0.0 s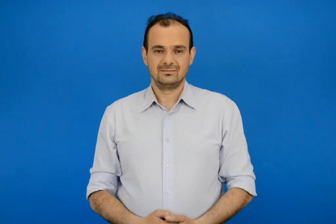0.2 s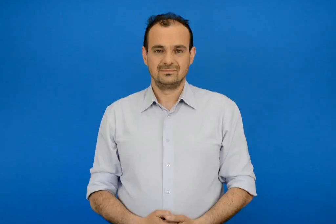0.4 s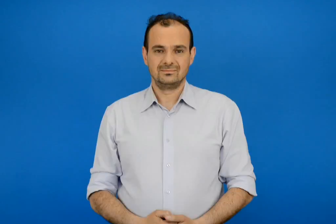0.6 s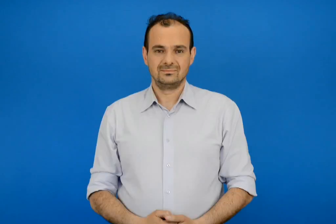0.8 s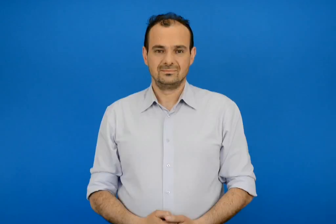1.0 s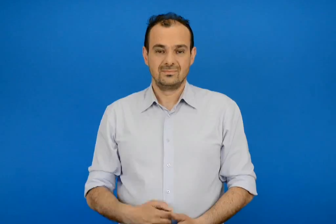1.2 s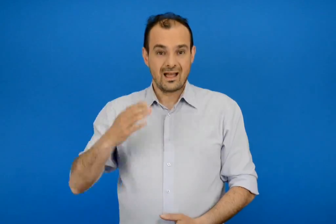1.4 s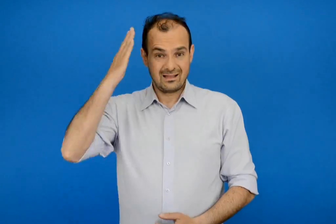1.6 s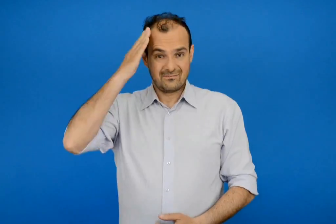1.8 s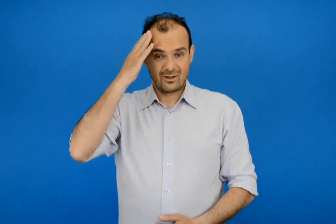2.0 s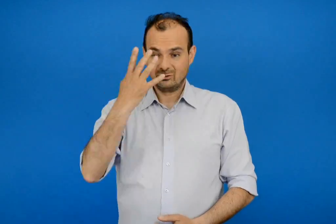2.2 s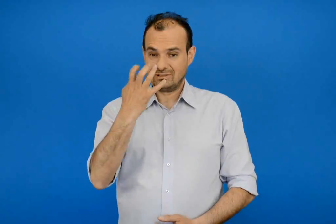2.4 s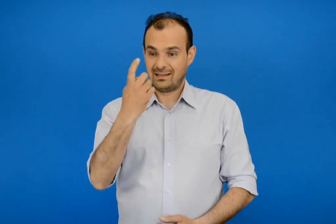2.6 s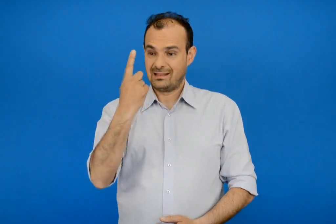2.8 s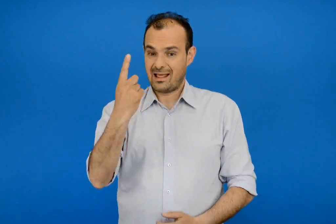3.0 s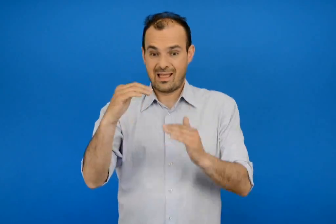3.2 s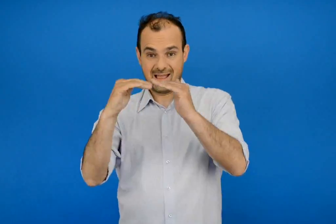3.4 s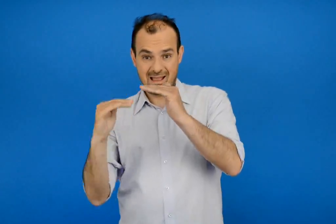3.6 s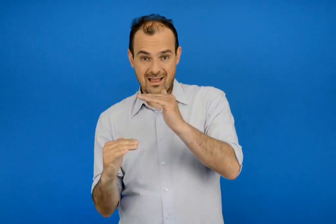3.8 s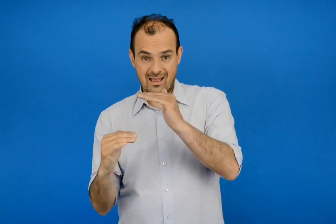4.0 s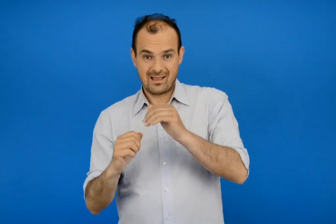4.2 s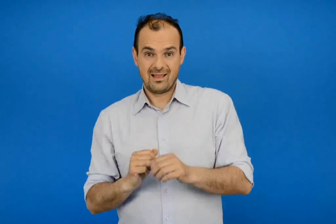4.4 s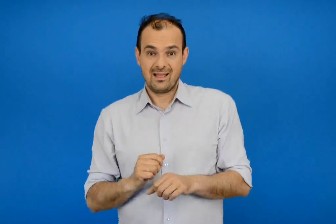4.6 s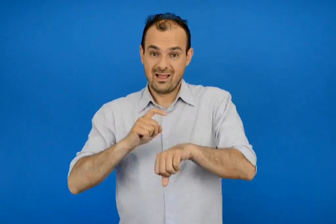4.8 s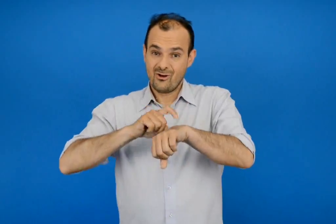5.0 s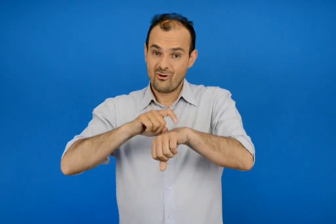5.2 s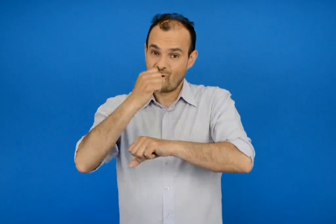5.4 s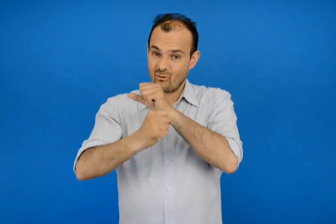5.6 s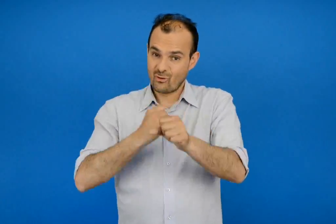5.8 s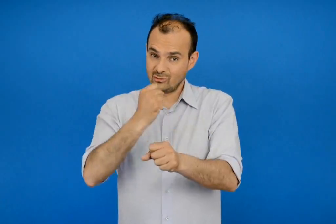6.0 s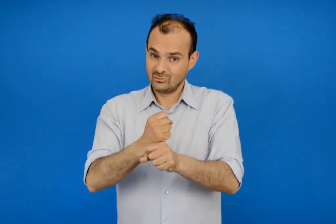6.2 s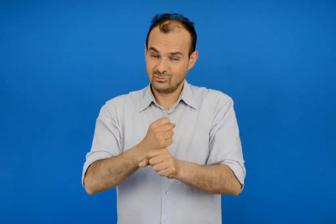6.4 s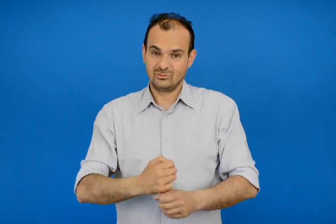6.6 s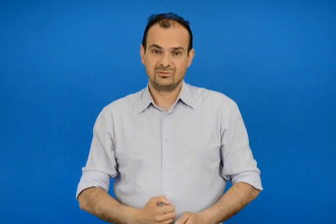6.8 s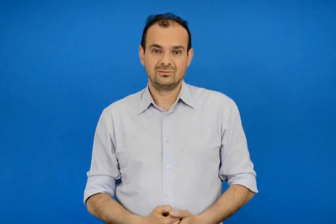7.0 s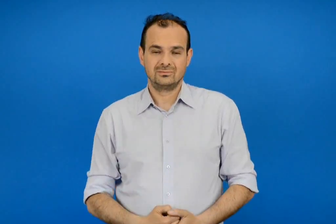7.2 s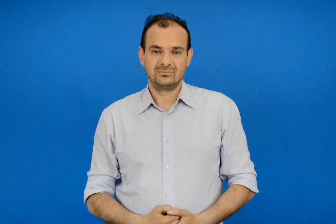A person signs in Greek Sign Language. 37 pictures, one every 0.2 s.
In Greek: κεφάλαιο 41ο ο χρόνος
